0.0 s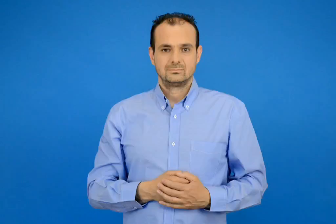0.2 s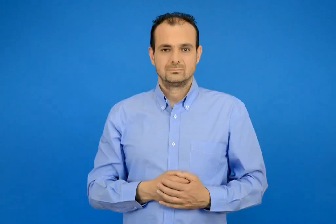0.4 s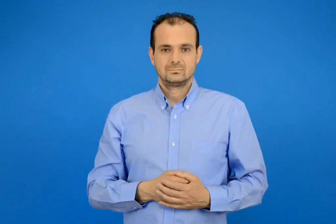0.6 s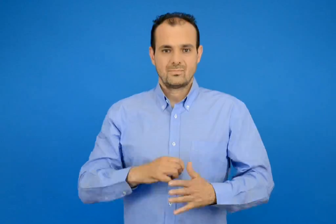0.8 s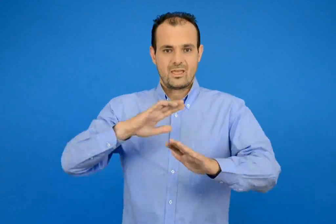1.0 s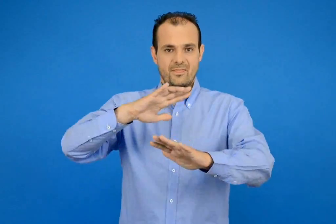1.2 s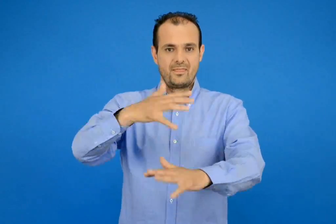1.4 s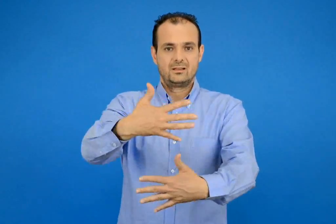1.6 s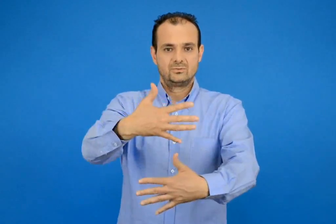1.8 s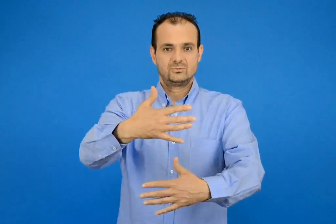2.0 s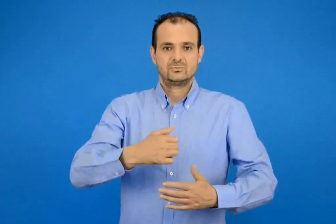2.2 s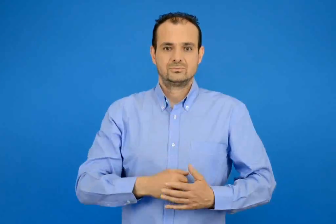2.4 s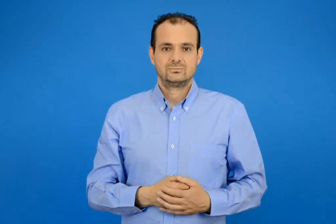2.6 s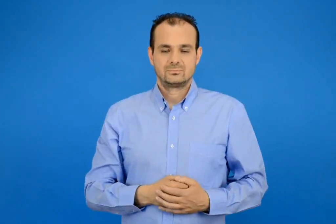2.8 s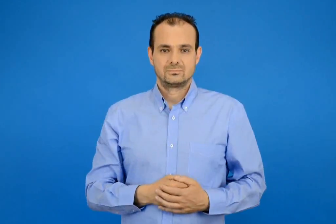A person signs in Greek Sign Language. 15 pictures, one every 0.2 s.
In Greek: 10ος – δέκατος
